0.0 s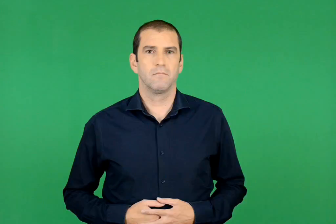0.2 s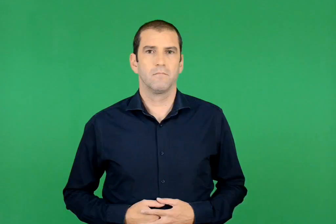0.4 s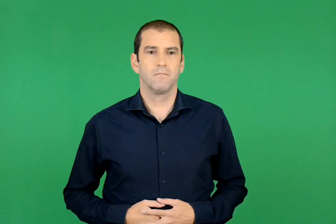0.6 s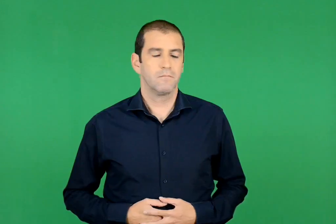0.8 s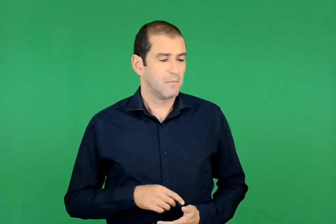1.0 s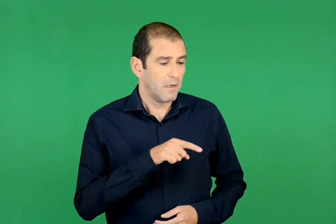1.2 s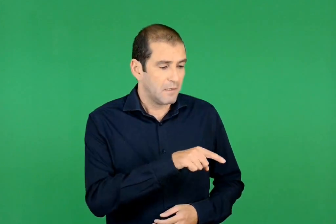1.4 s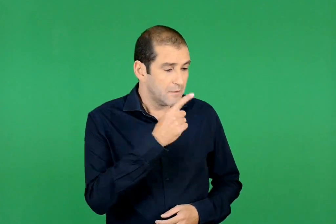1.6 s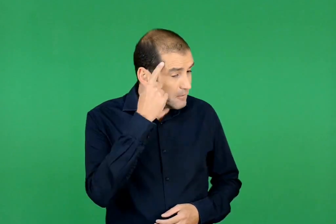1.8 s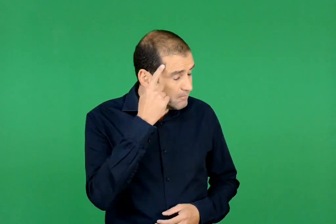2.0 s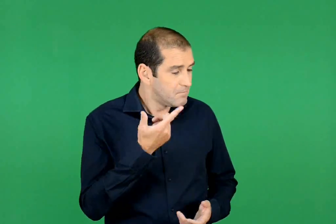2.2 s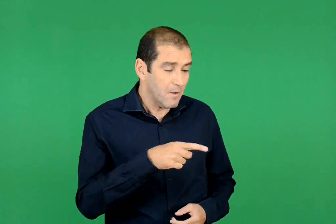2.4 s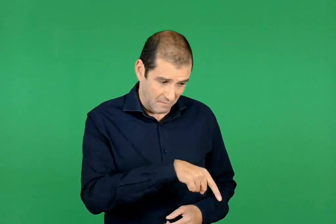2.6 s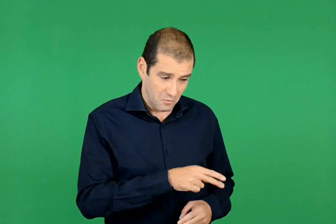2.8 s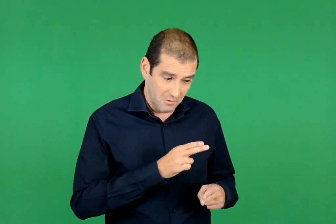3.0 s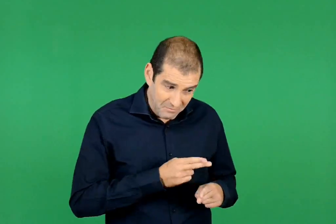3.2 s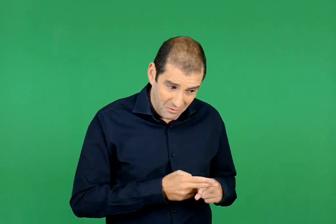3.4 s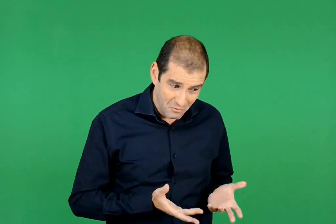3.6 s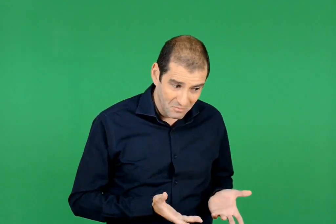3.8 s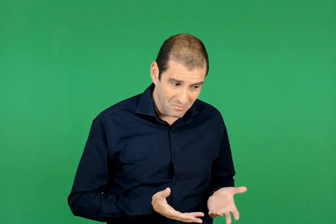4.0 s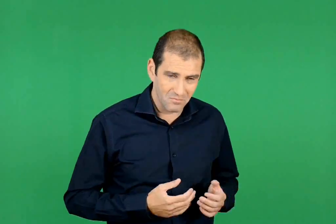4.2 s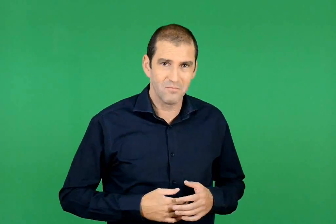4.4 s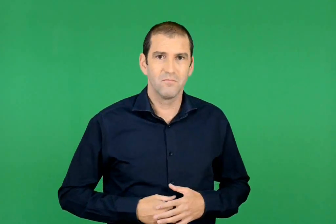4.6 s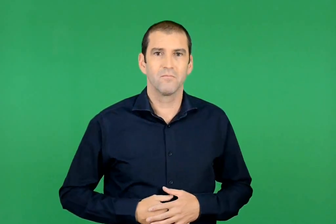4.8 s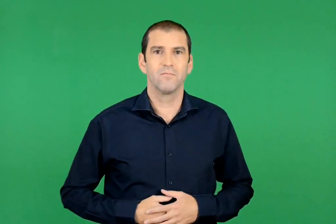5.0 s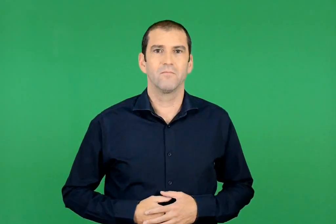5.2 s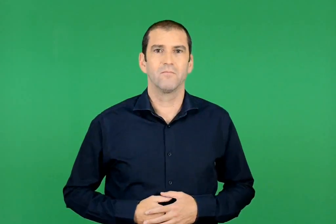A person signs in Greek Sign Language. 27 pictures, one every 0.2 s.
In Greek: δε νομίζεις κι εσύ ότι αυτό είναι που µετράει ;
